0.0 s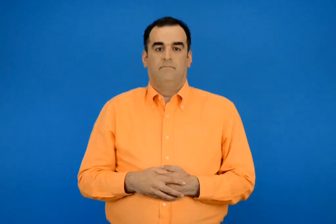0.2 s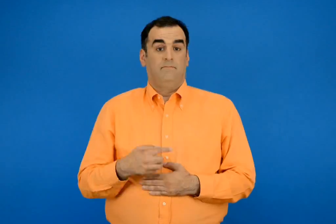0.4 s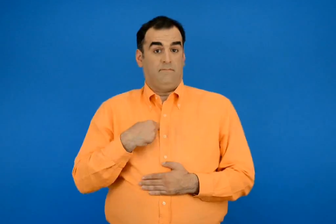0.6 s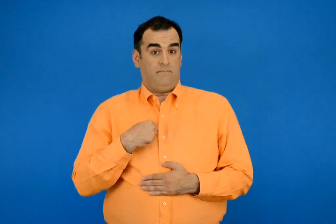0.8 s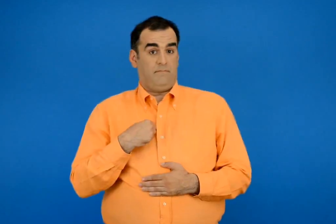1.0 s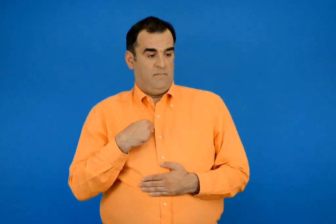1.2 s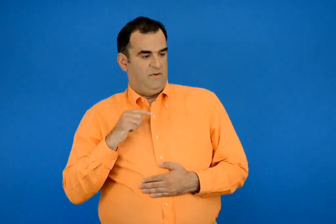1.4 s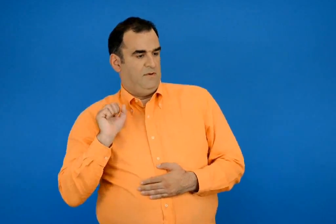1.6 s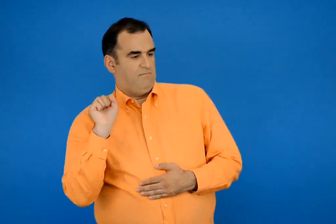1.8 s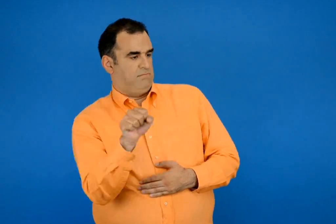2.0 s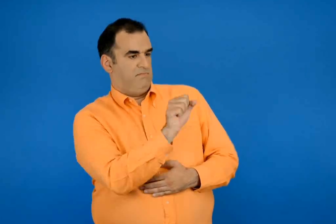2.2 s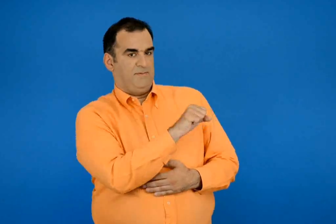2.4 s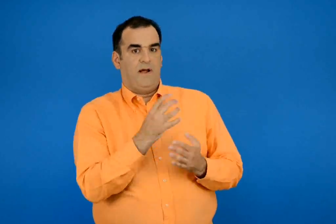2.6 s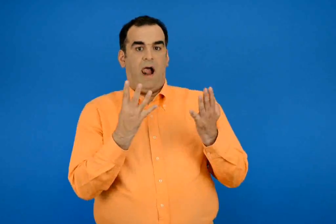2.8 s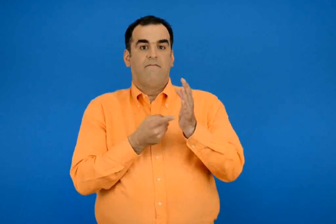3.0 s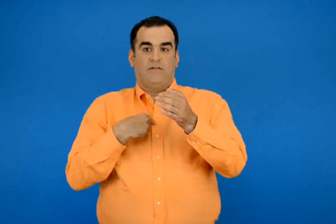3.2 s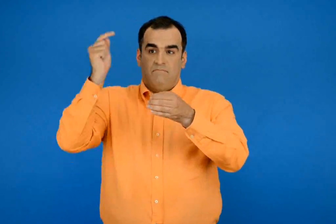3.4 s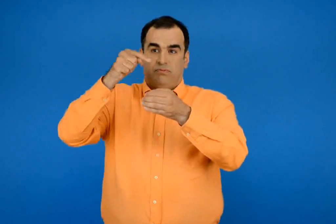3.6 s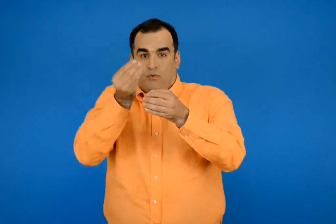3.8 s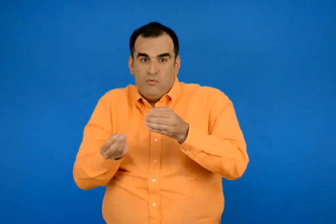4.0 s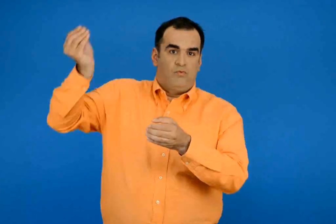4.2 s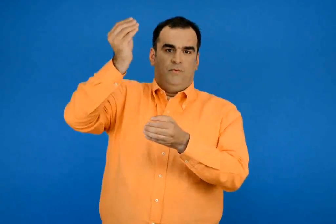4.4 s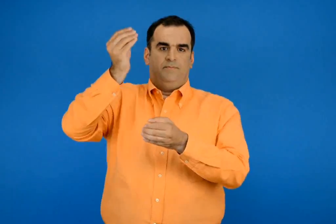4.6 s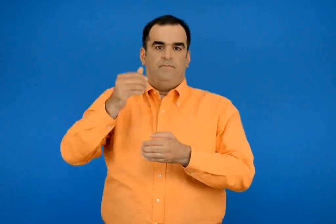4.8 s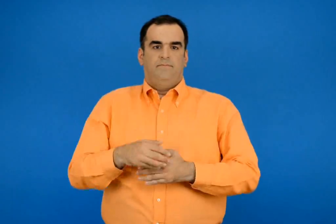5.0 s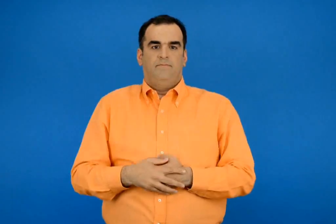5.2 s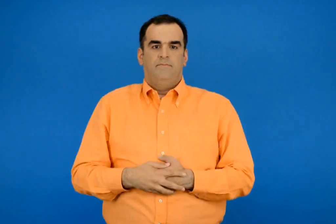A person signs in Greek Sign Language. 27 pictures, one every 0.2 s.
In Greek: εγώ έβαλα 9 περισσότερα
